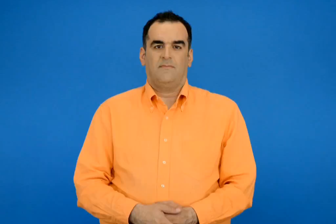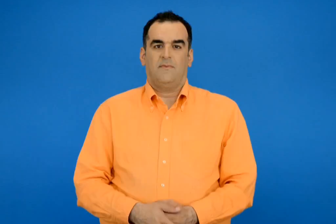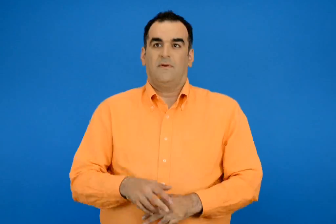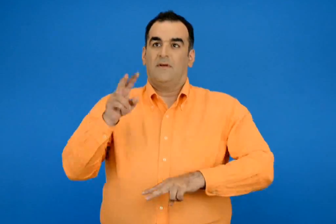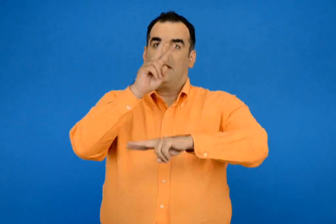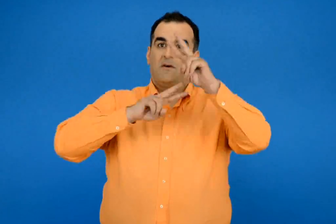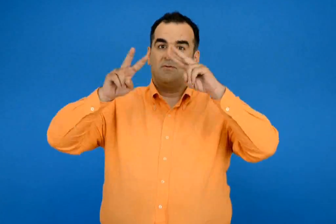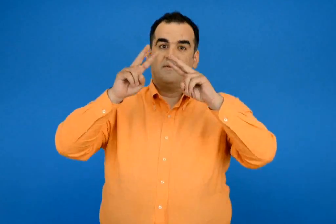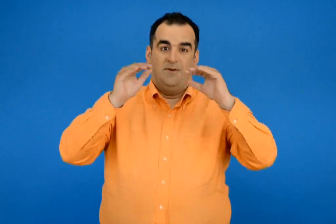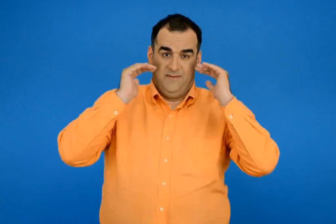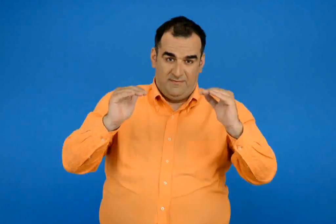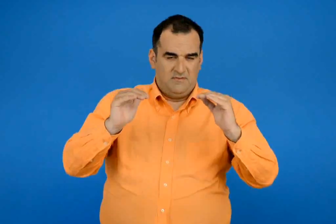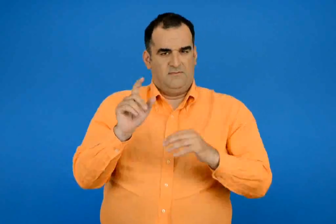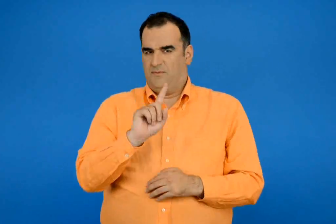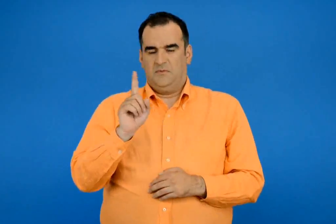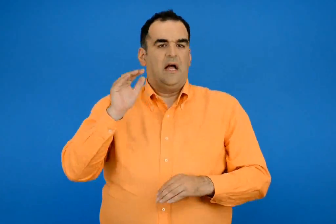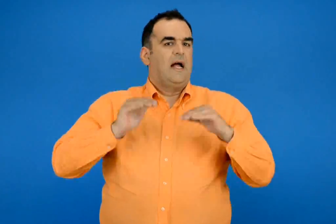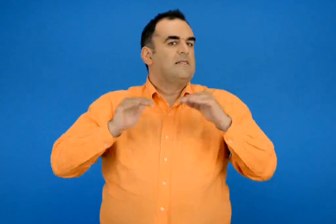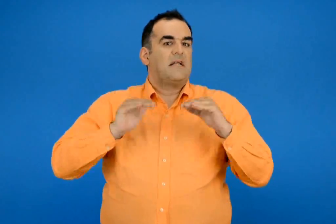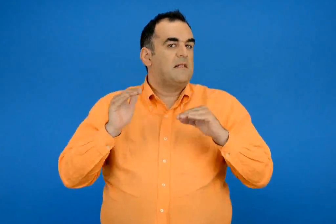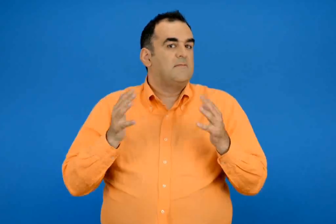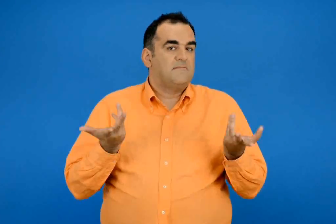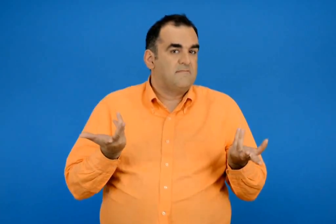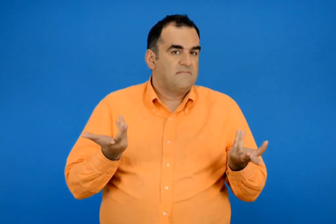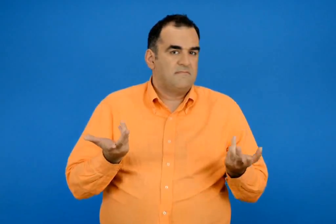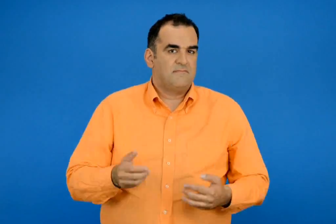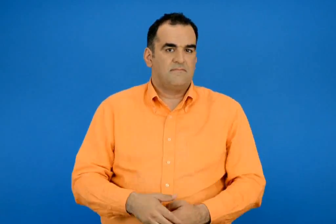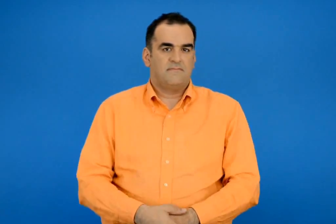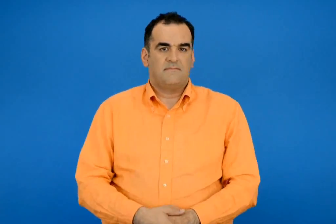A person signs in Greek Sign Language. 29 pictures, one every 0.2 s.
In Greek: ο καιρός δεν είναι πάντα ο ίδιος εξαρτάται από
